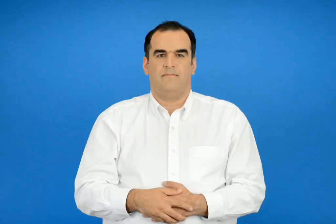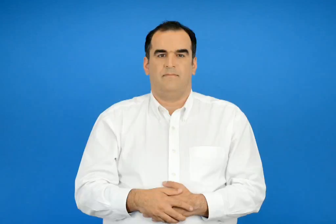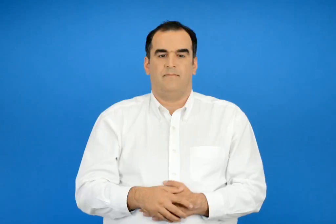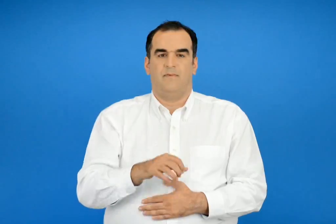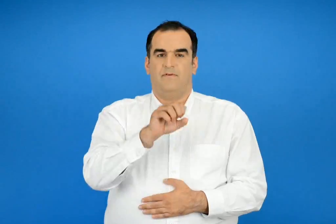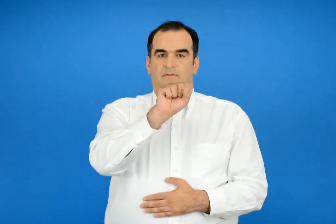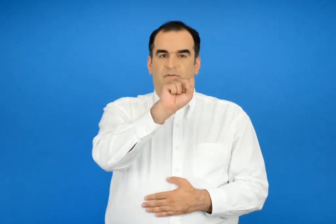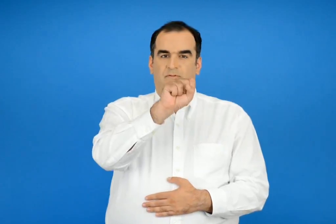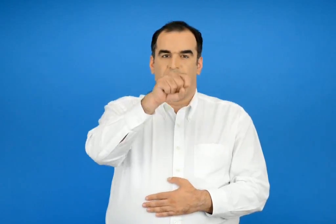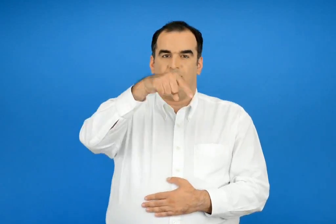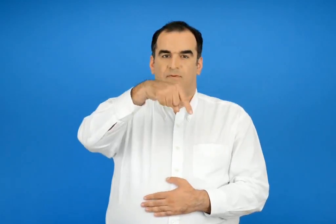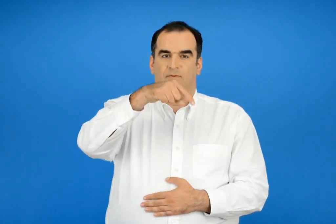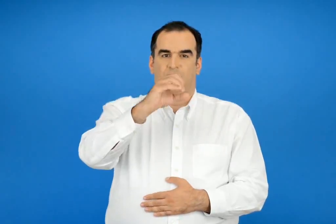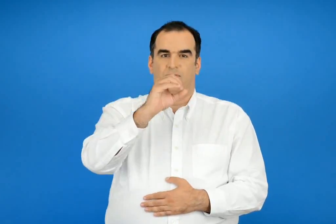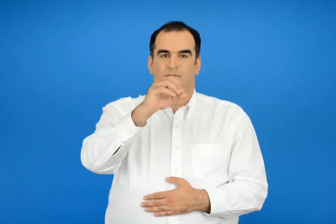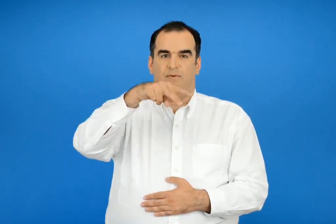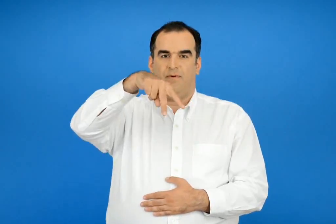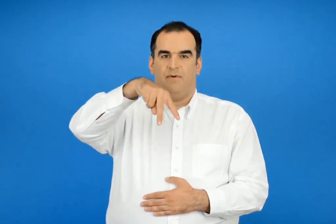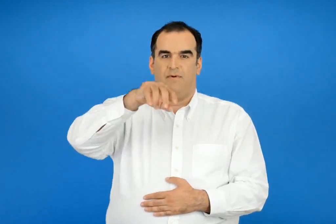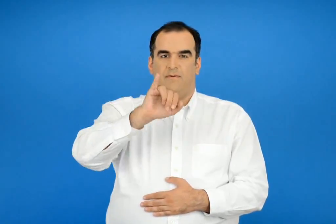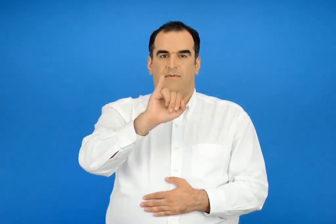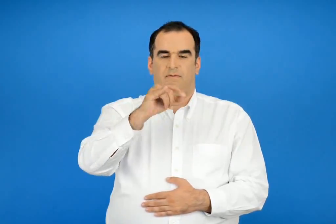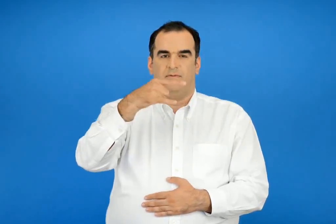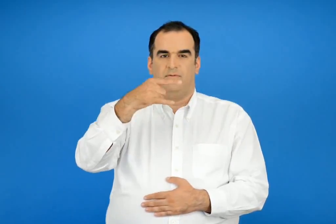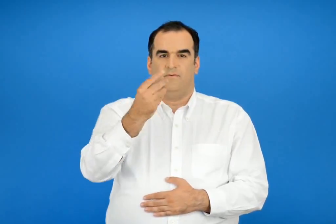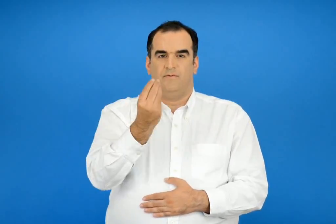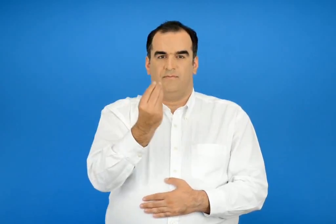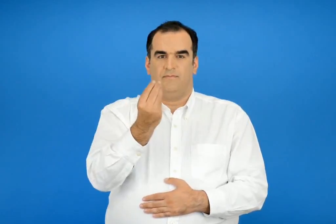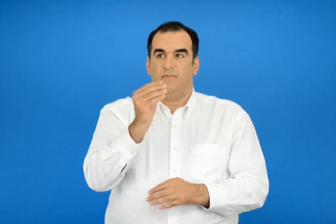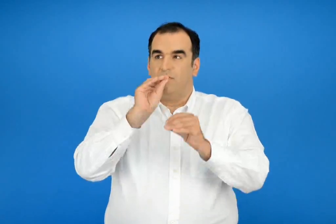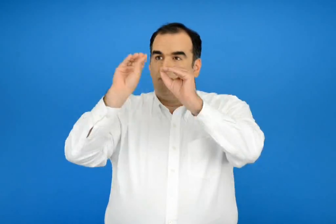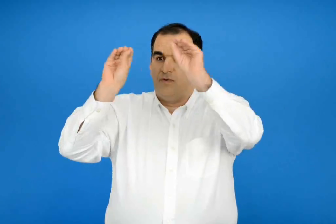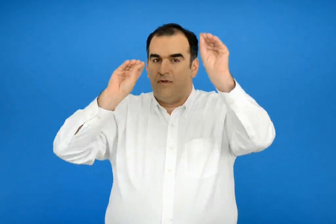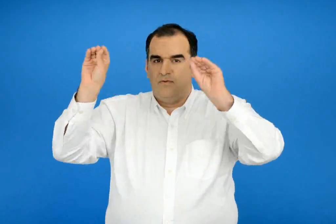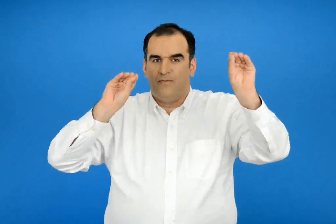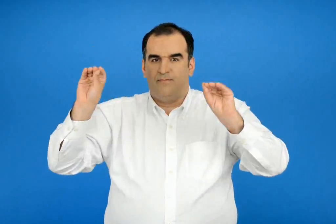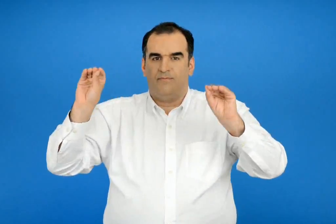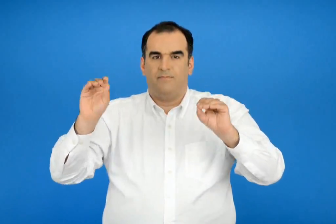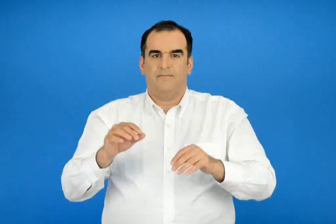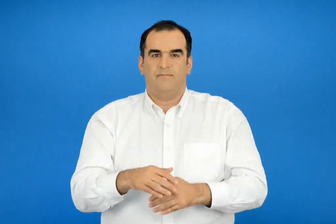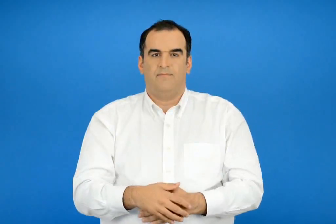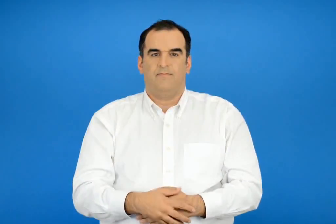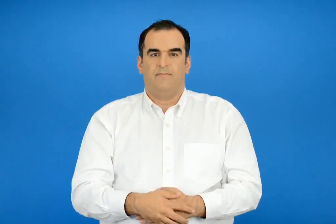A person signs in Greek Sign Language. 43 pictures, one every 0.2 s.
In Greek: στολίζω
